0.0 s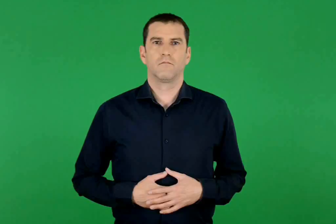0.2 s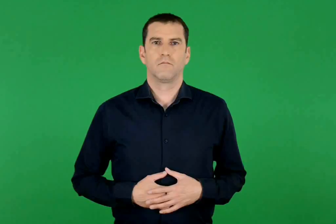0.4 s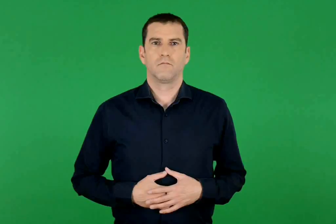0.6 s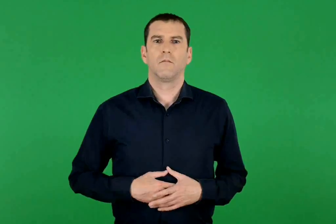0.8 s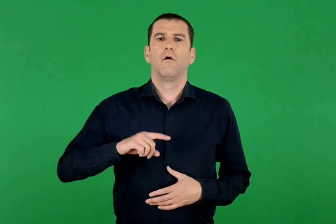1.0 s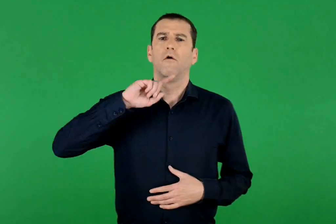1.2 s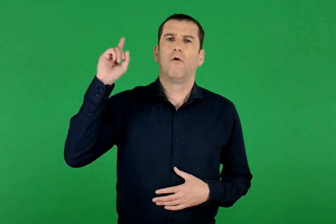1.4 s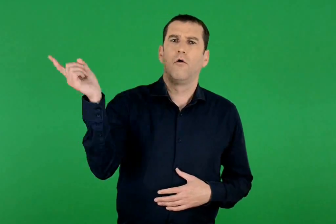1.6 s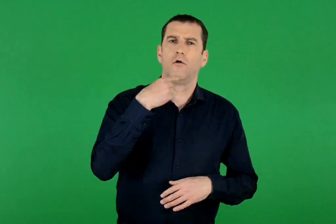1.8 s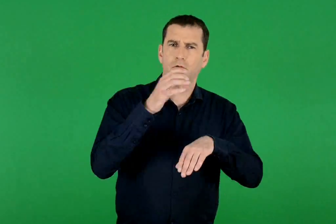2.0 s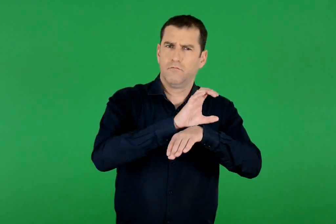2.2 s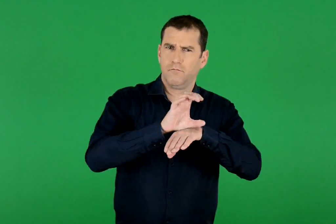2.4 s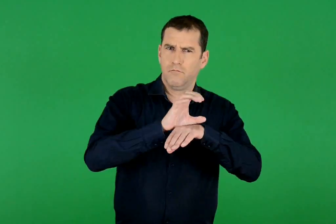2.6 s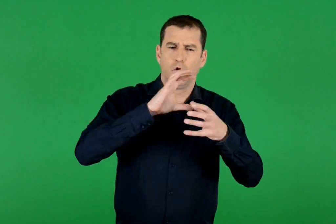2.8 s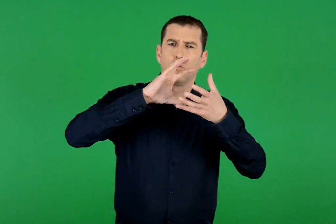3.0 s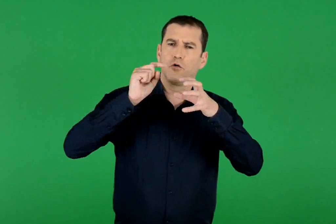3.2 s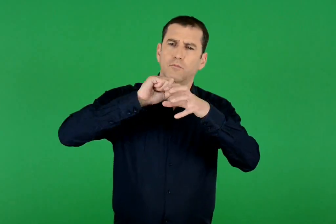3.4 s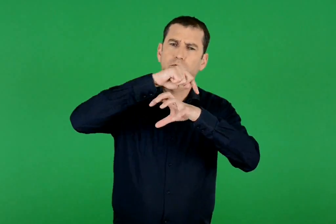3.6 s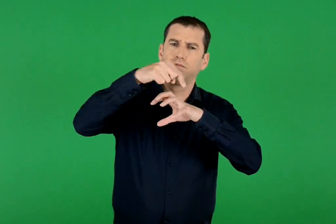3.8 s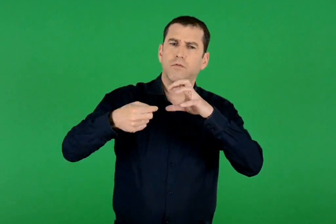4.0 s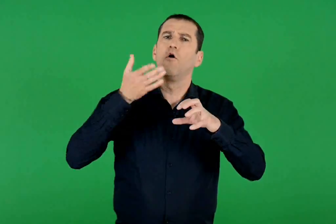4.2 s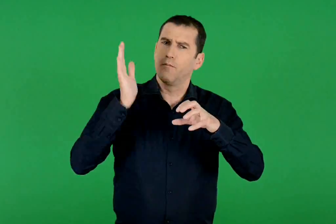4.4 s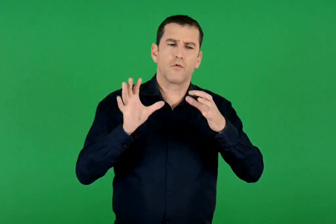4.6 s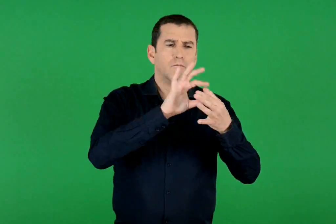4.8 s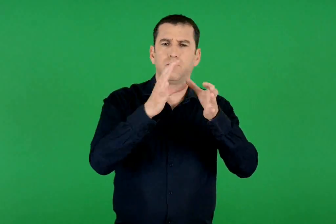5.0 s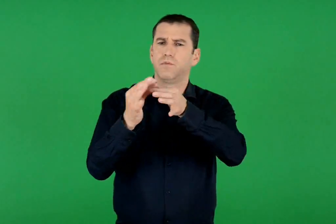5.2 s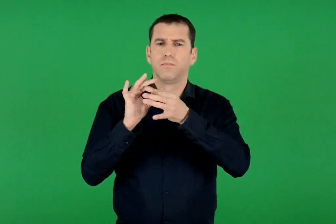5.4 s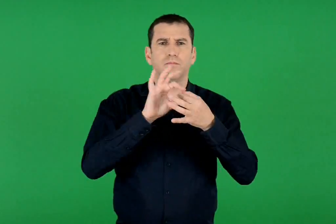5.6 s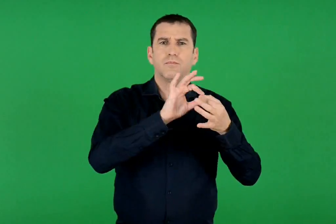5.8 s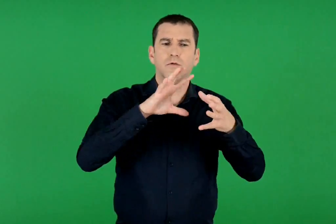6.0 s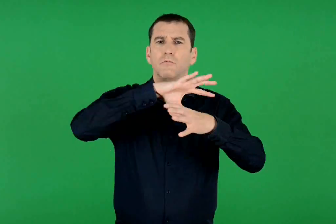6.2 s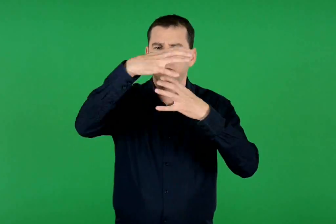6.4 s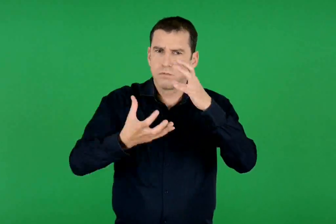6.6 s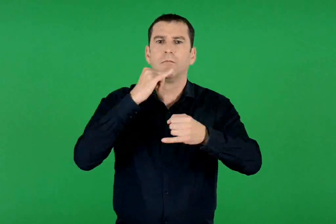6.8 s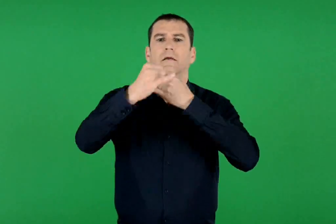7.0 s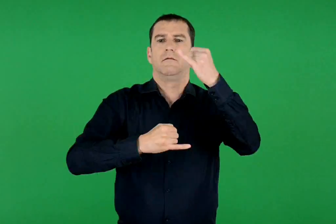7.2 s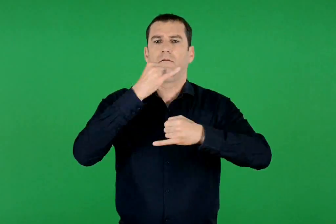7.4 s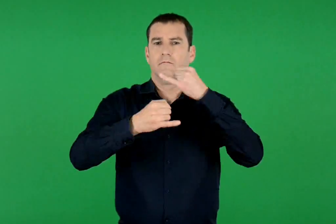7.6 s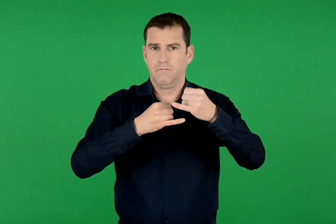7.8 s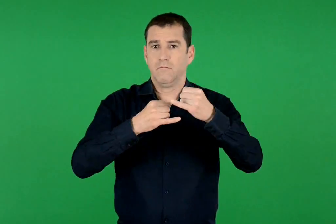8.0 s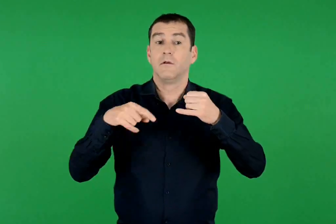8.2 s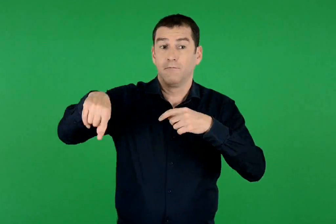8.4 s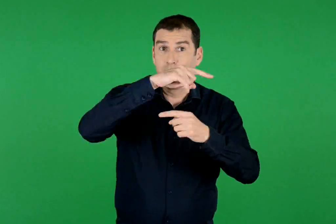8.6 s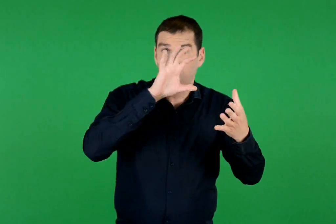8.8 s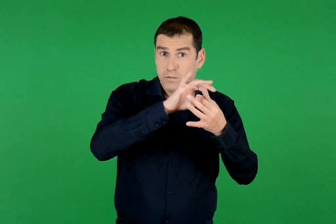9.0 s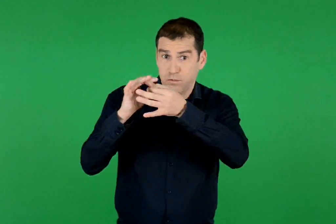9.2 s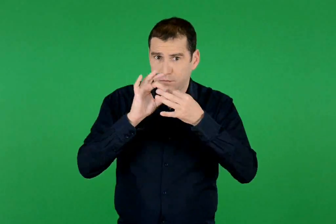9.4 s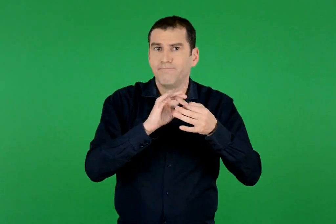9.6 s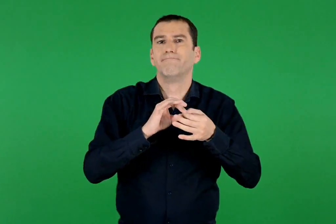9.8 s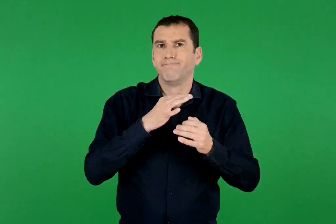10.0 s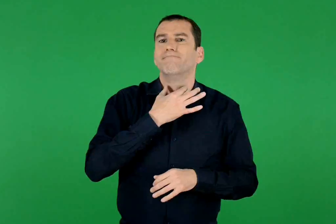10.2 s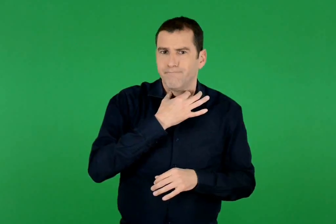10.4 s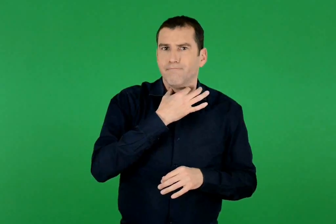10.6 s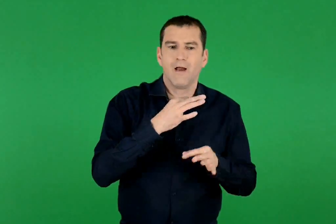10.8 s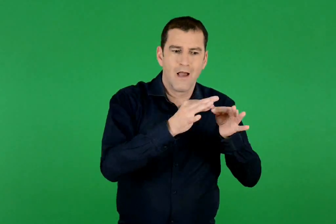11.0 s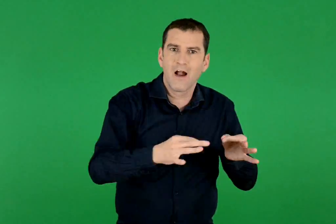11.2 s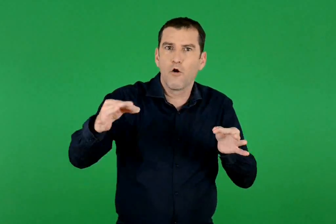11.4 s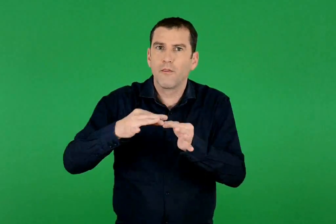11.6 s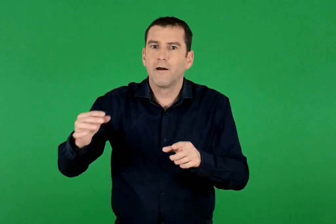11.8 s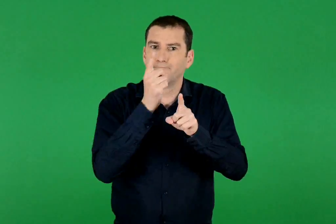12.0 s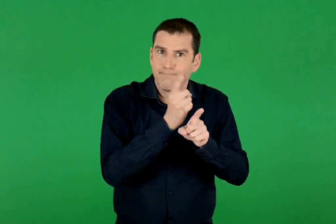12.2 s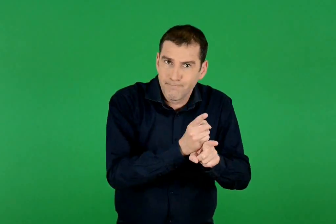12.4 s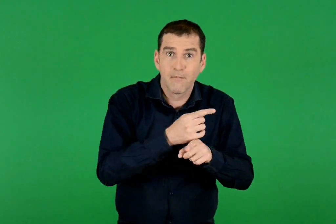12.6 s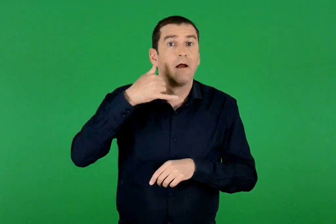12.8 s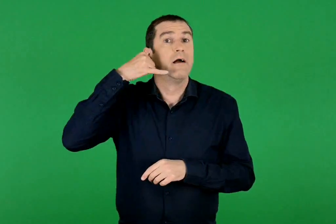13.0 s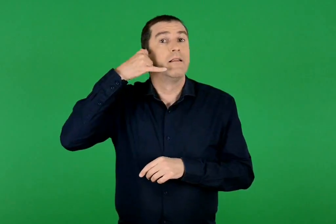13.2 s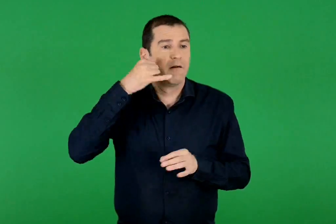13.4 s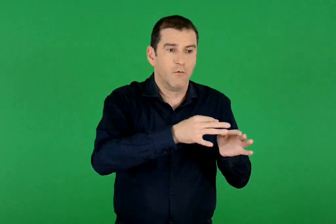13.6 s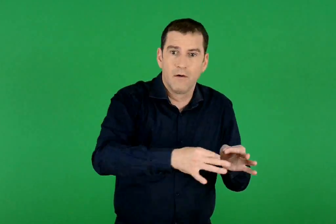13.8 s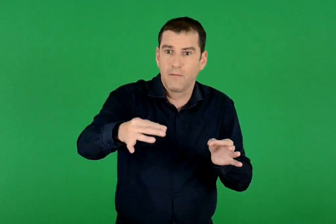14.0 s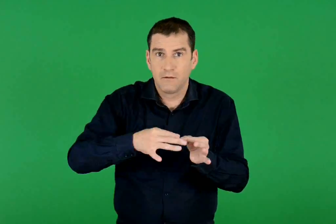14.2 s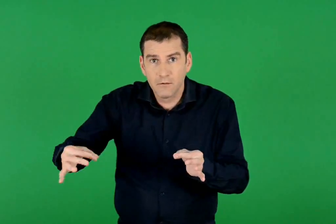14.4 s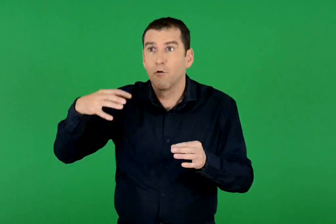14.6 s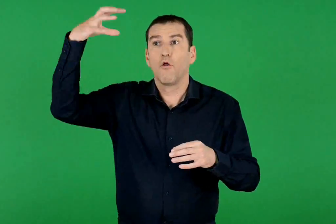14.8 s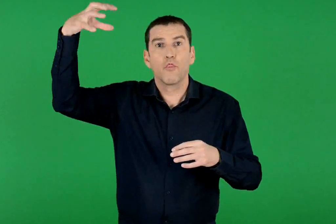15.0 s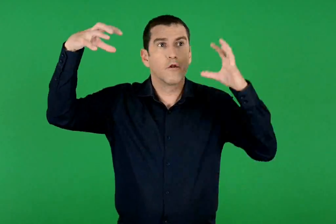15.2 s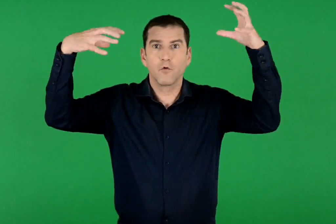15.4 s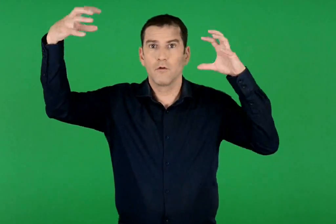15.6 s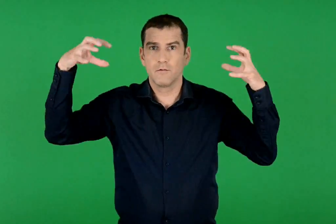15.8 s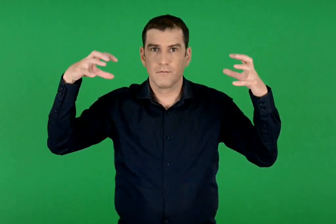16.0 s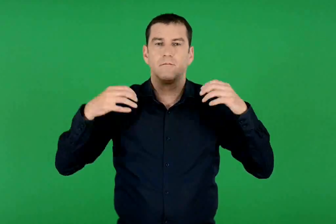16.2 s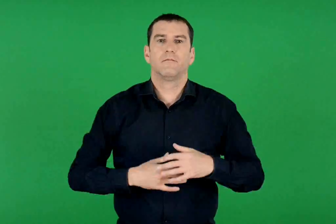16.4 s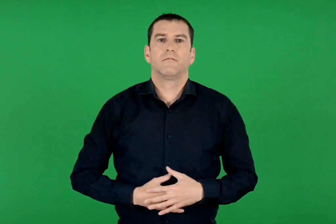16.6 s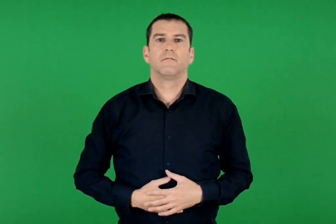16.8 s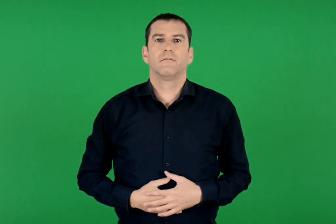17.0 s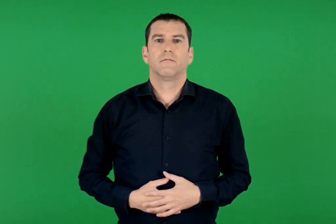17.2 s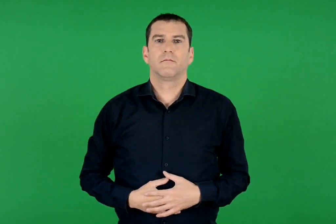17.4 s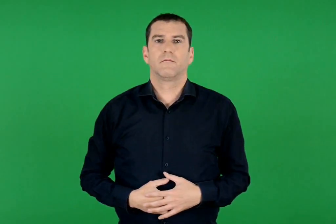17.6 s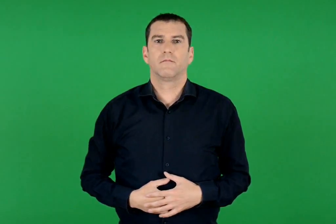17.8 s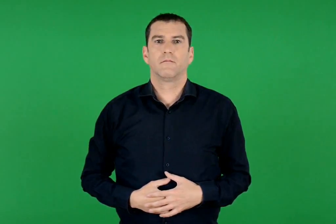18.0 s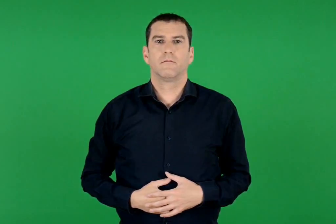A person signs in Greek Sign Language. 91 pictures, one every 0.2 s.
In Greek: όλοι οι ηλεκτρονικοί υπολογιστές στον κόσμο μπορούν να συνδέονται μεταξύ τους και να αποτελούν το διαδίκτυο. για να συνδεθούν , χρειάζονται ειδικά καλώδια , τηλεφωνικές γραμμές και δορυφόροι
